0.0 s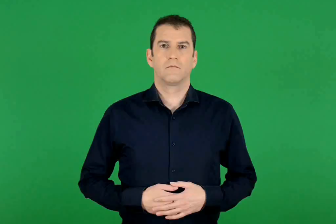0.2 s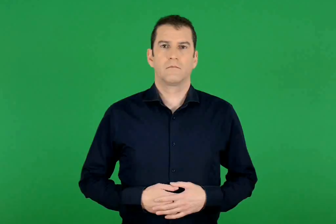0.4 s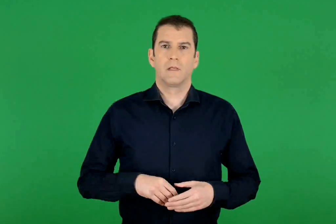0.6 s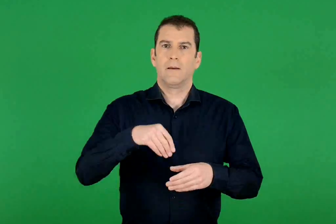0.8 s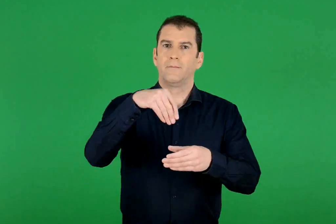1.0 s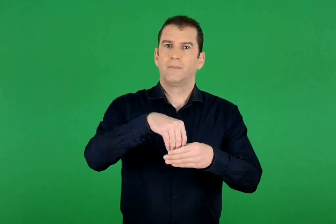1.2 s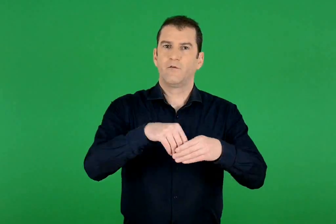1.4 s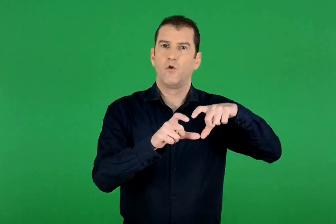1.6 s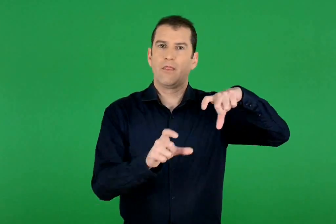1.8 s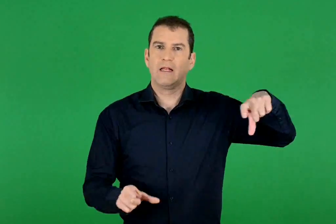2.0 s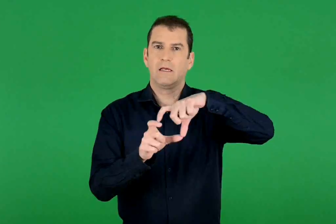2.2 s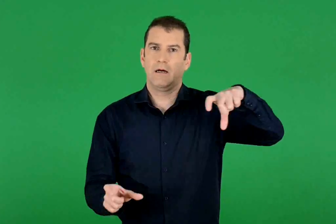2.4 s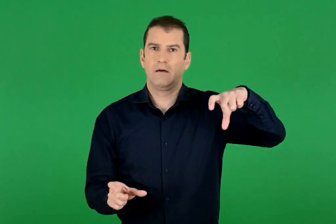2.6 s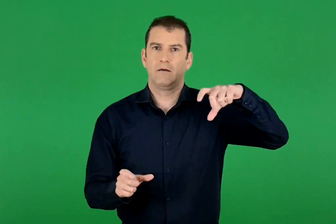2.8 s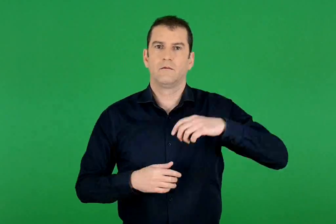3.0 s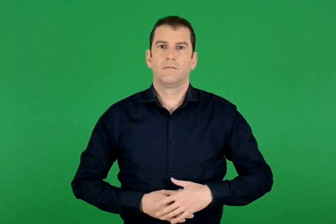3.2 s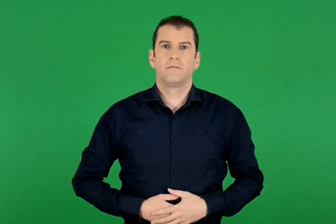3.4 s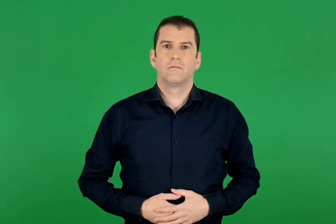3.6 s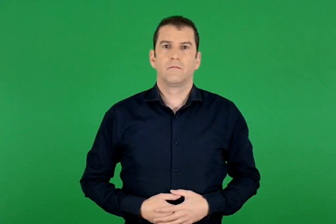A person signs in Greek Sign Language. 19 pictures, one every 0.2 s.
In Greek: ψηφοδέλτια
